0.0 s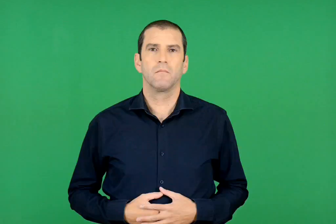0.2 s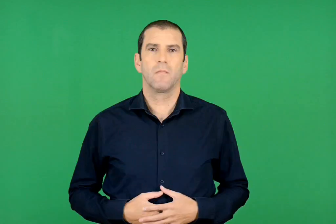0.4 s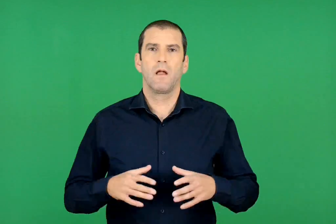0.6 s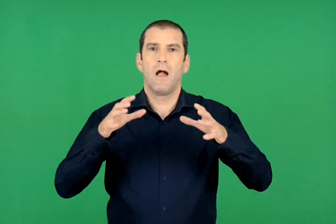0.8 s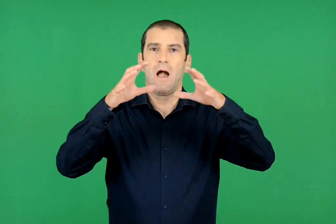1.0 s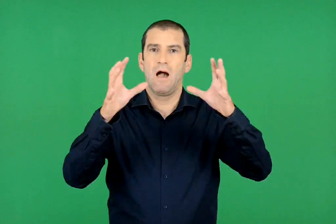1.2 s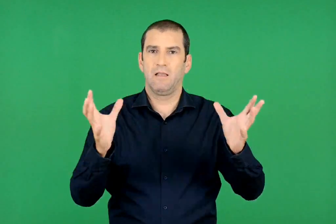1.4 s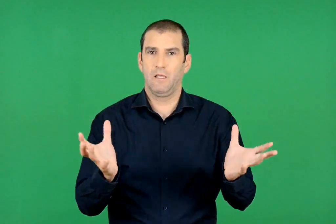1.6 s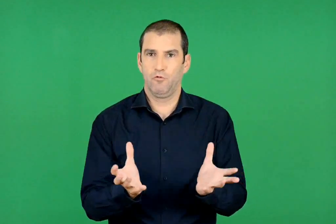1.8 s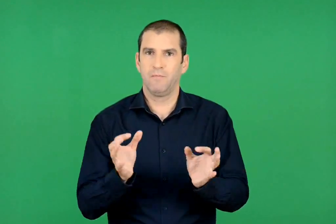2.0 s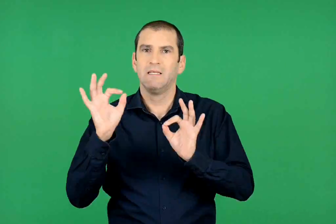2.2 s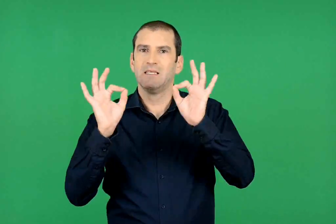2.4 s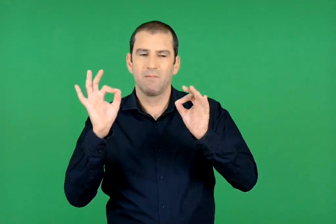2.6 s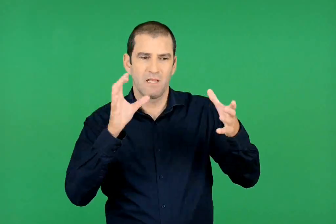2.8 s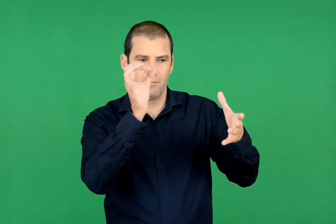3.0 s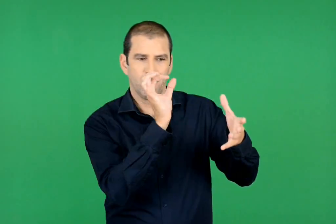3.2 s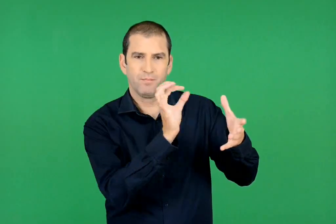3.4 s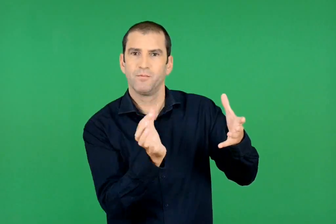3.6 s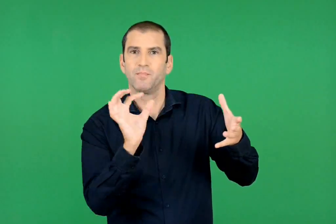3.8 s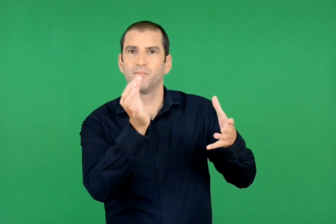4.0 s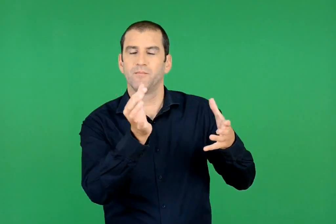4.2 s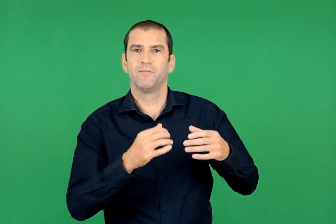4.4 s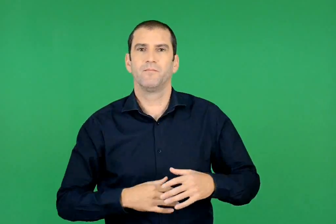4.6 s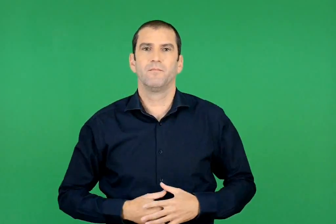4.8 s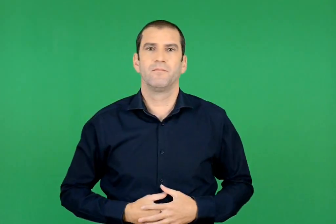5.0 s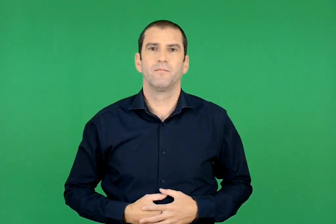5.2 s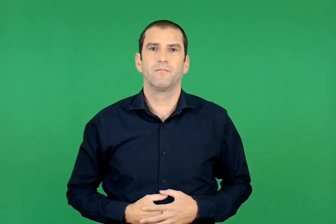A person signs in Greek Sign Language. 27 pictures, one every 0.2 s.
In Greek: το αγγείο με τα σχήματα
